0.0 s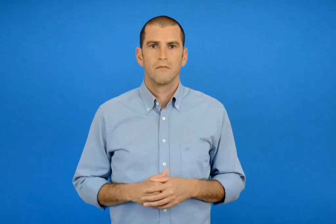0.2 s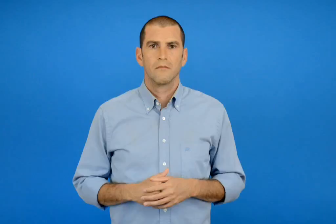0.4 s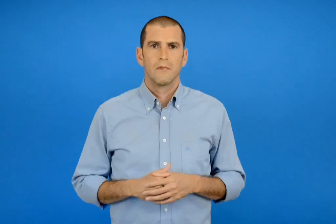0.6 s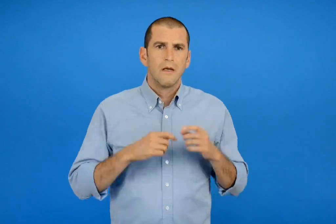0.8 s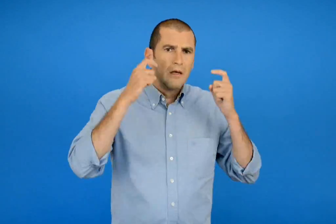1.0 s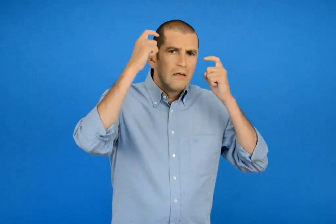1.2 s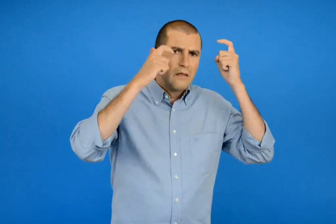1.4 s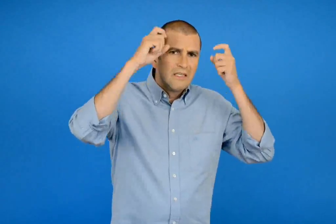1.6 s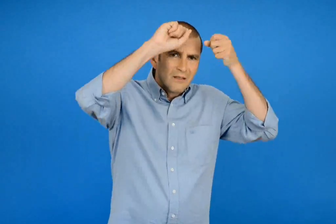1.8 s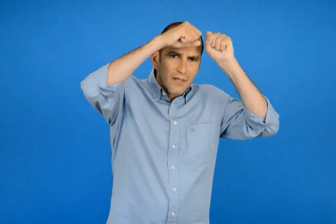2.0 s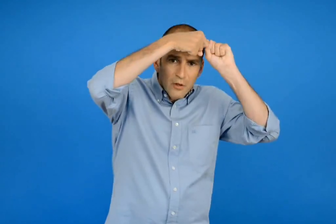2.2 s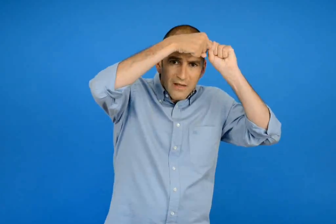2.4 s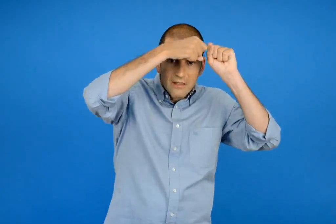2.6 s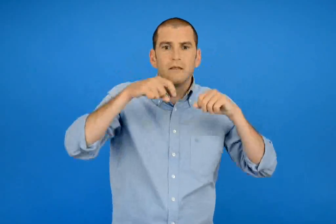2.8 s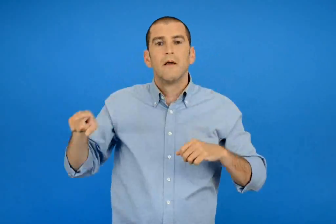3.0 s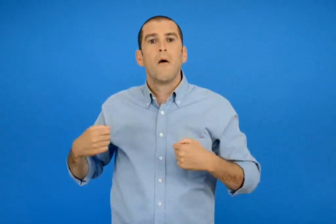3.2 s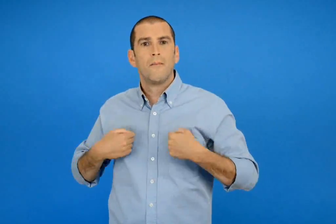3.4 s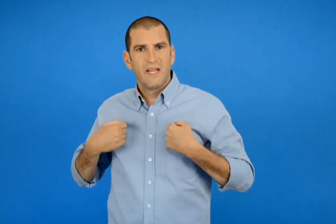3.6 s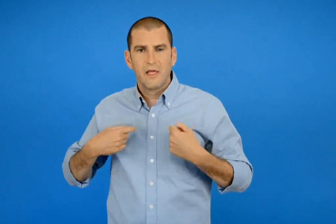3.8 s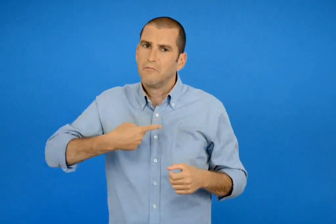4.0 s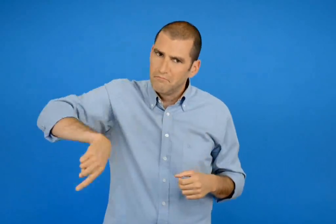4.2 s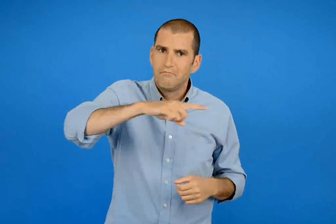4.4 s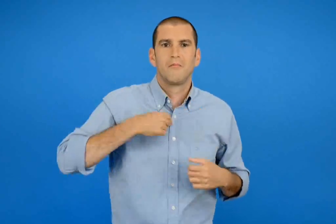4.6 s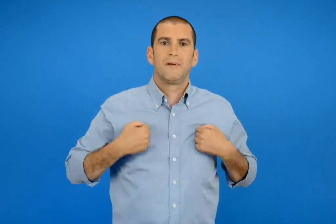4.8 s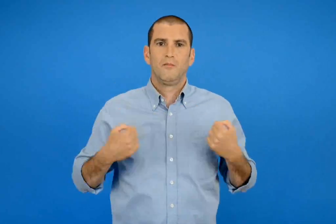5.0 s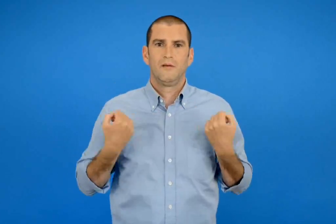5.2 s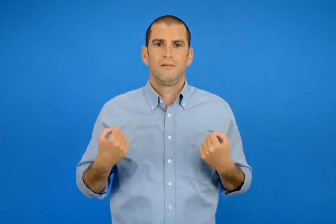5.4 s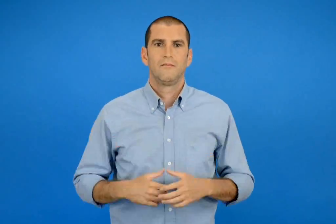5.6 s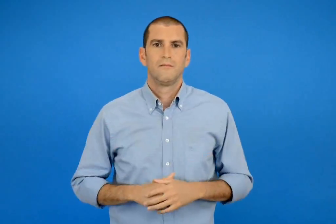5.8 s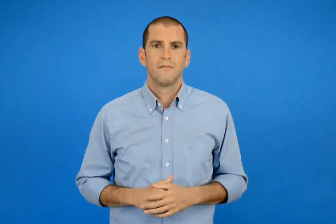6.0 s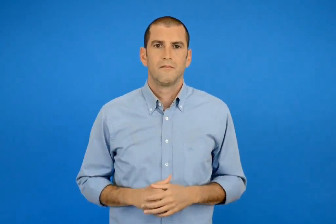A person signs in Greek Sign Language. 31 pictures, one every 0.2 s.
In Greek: θα παίξουμε σπαζοκεφαλιές και παιχνίδια
